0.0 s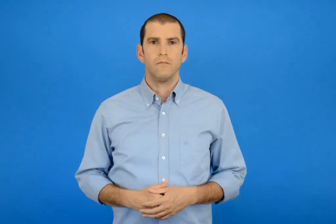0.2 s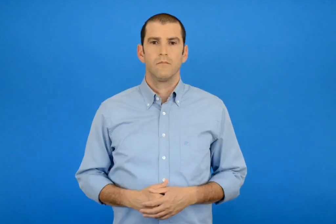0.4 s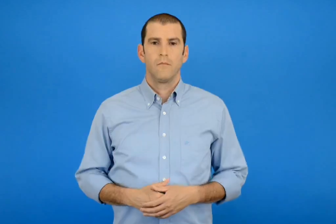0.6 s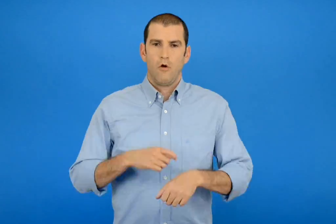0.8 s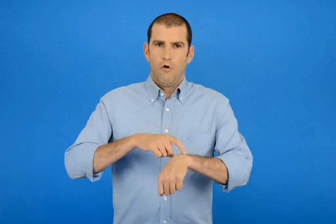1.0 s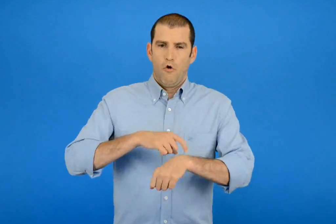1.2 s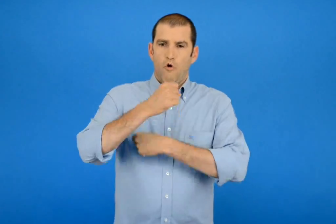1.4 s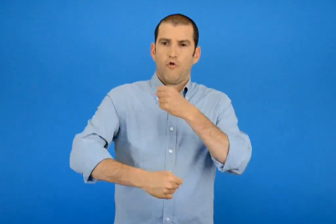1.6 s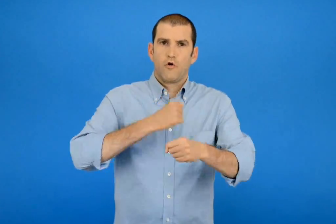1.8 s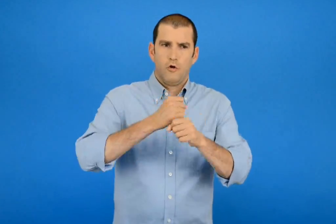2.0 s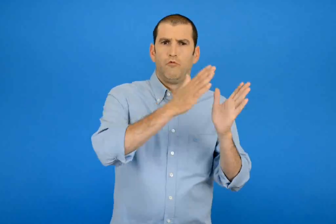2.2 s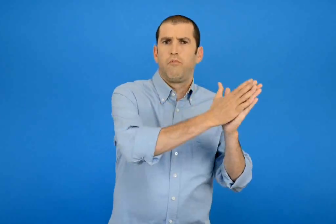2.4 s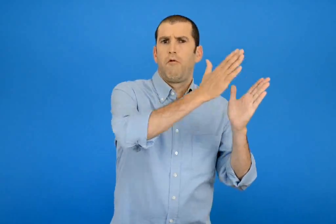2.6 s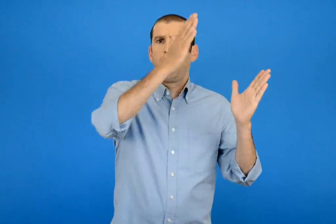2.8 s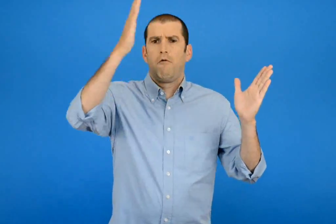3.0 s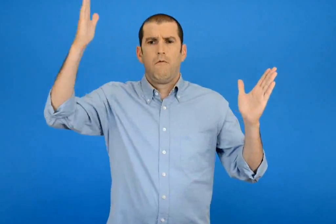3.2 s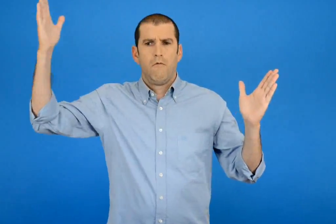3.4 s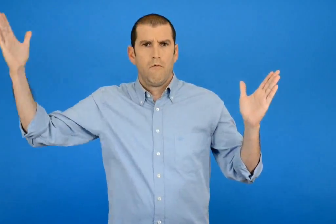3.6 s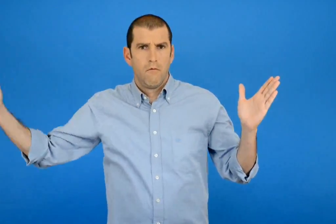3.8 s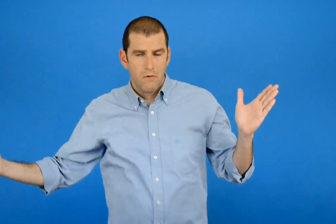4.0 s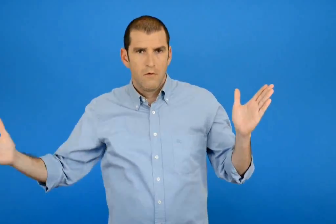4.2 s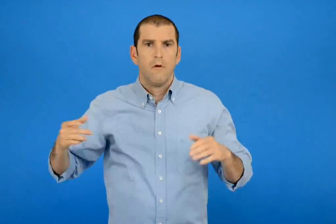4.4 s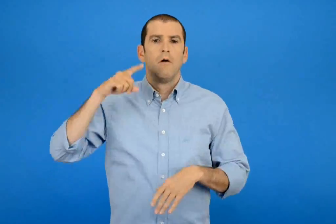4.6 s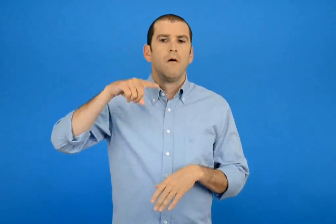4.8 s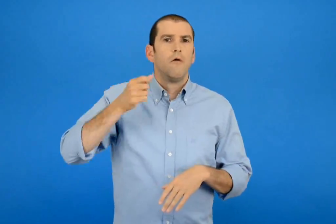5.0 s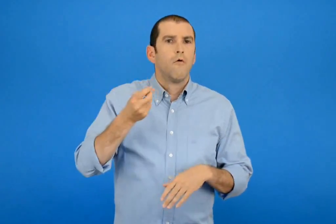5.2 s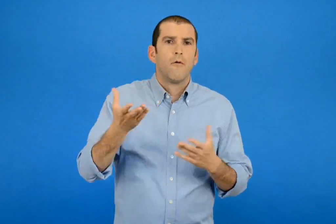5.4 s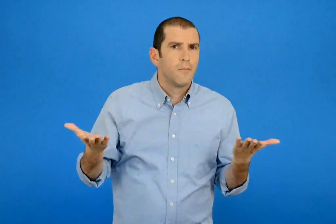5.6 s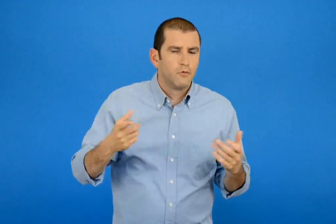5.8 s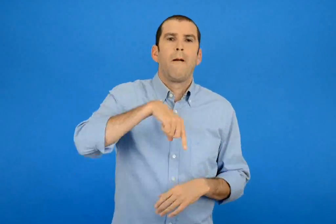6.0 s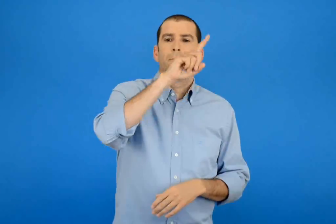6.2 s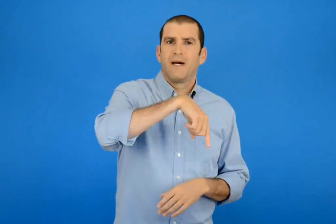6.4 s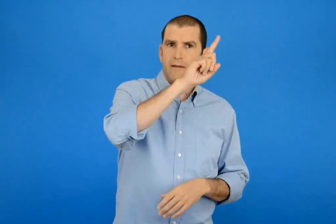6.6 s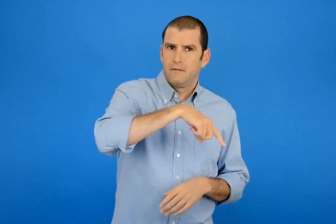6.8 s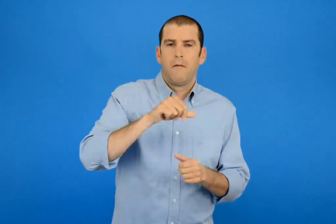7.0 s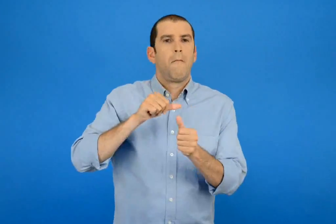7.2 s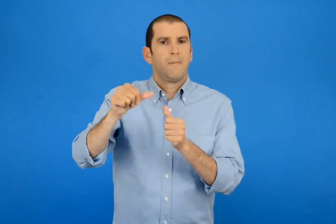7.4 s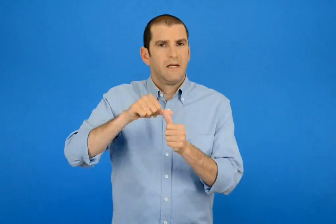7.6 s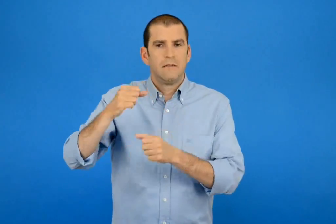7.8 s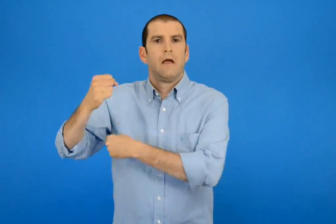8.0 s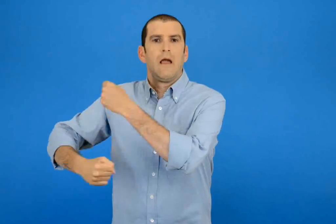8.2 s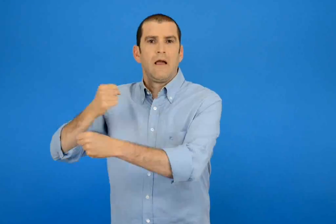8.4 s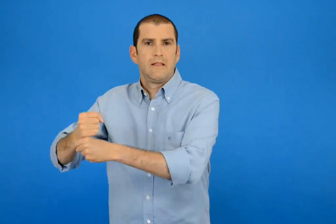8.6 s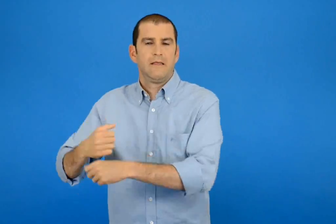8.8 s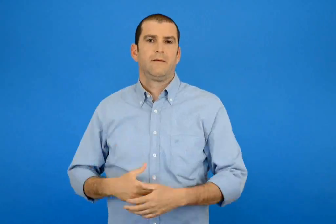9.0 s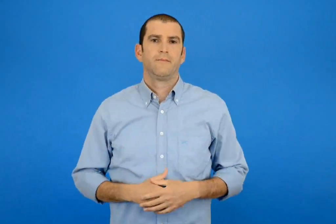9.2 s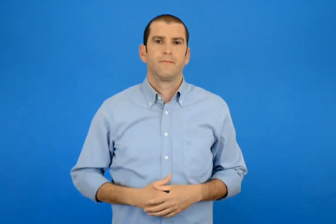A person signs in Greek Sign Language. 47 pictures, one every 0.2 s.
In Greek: όταν πρόκειται για μεγάλες χρονικές περιόδους μετράμε τον χρόνο σε μέρες μήνες και έτη
